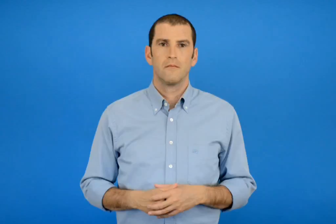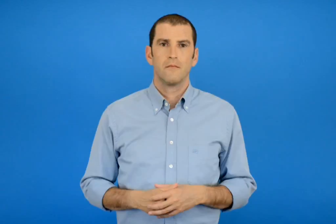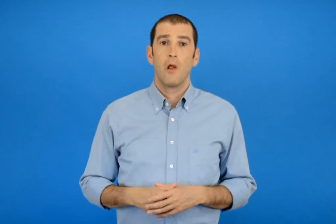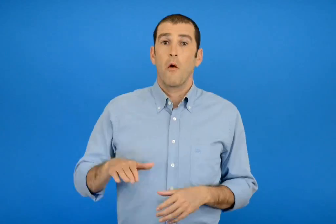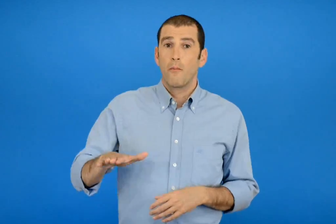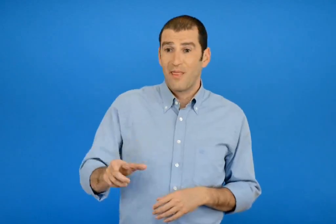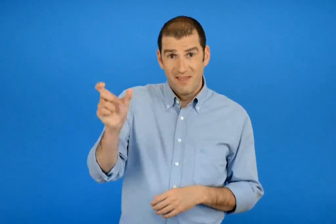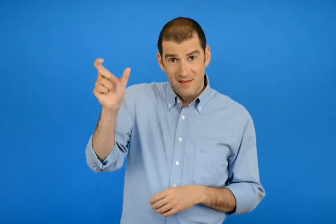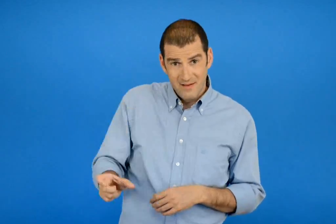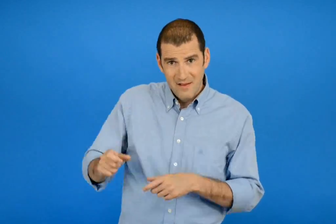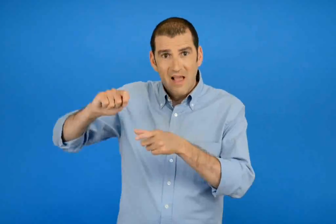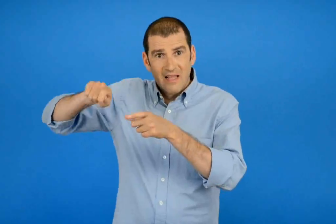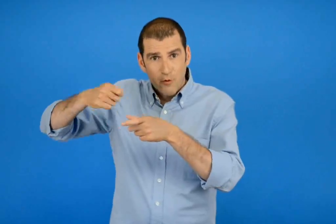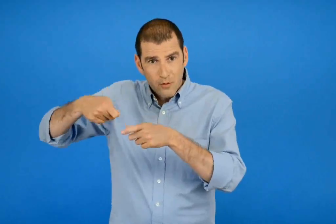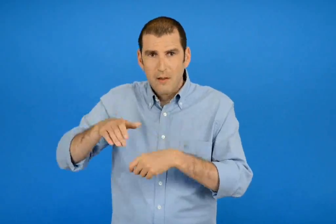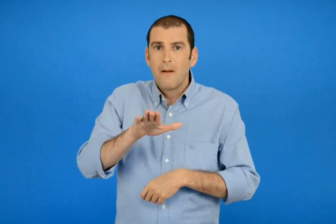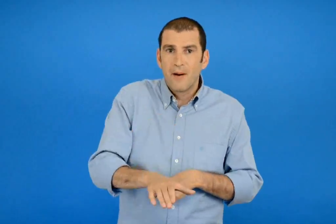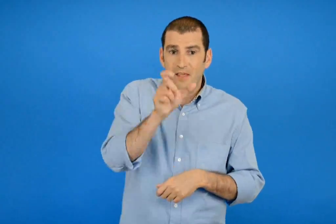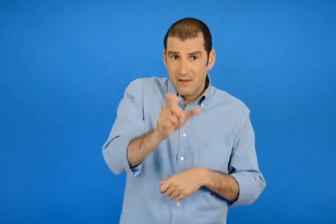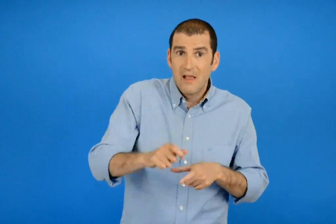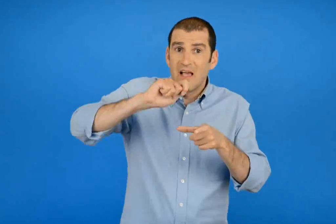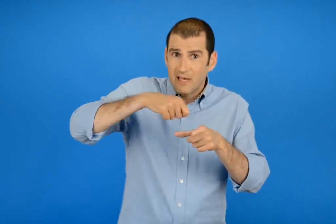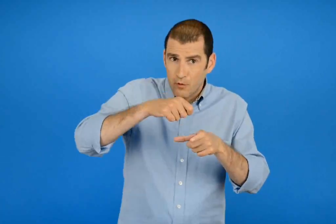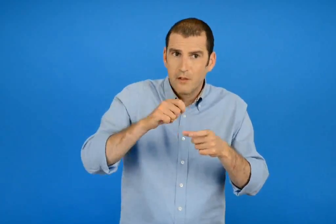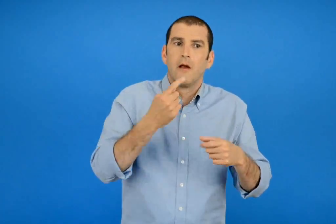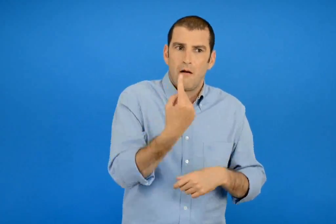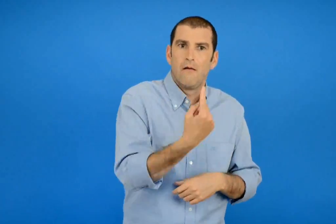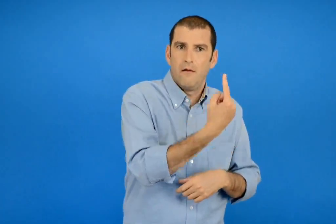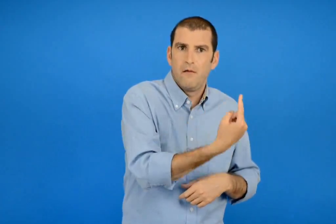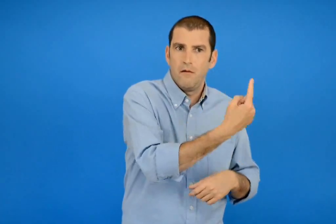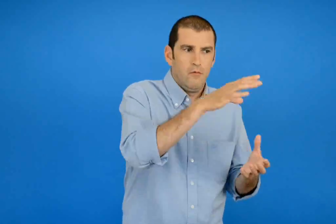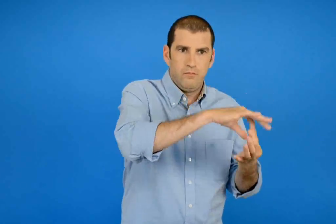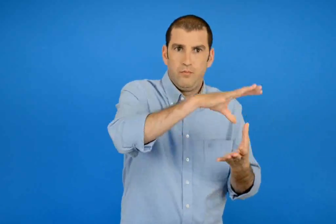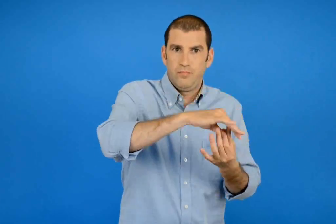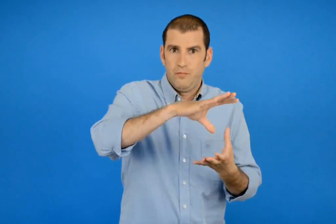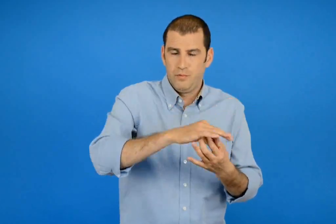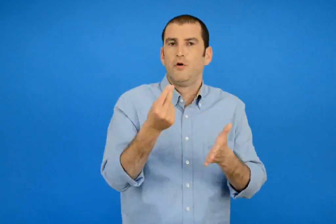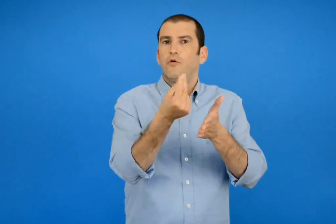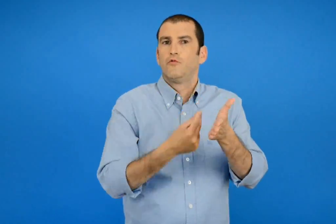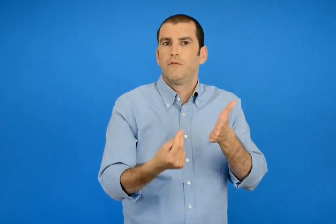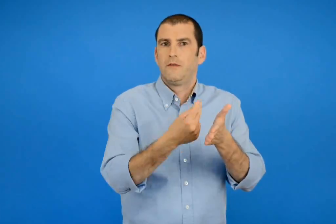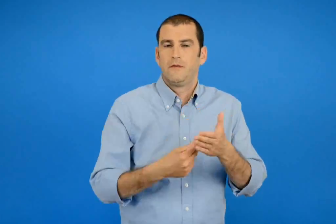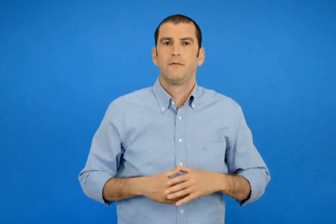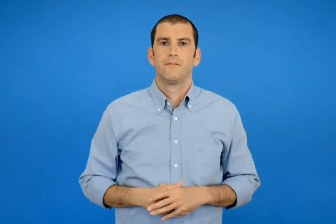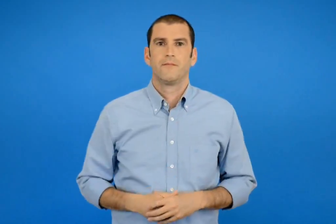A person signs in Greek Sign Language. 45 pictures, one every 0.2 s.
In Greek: θα ζωγραφίσω τα παιδιά και τα γιαούρτια ανα 1
